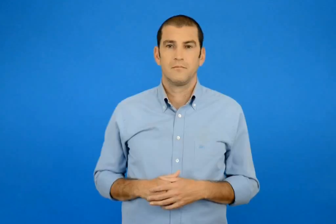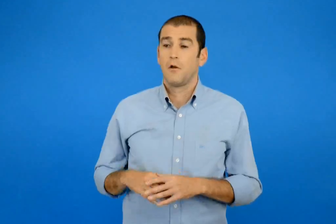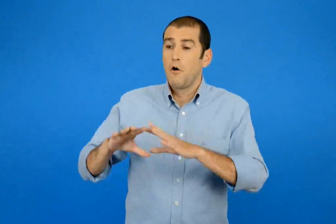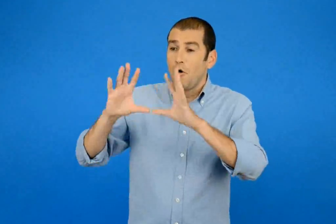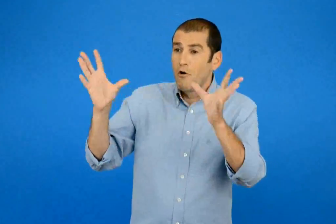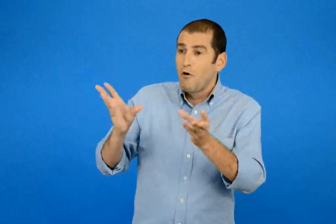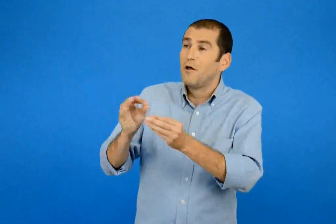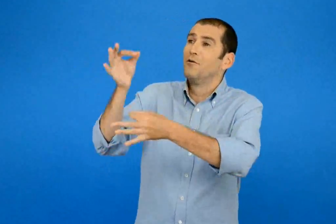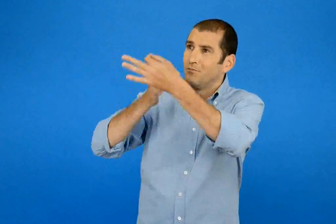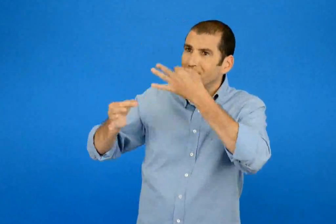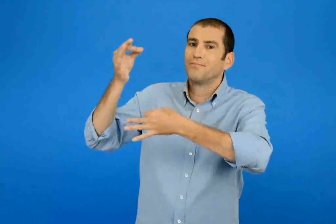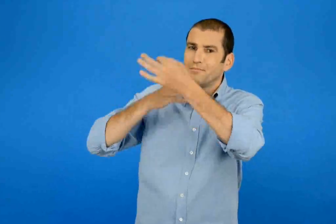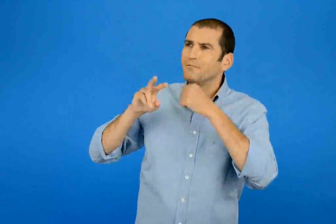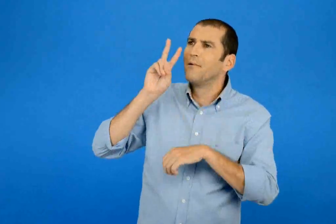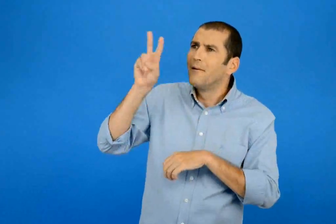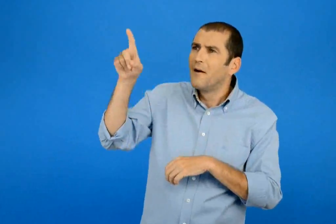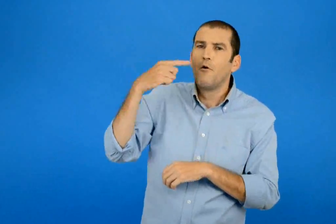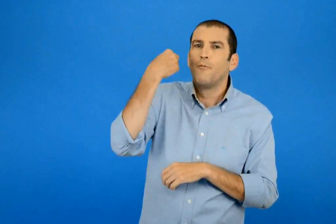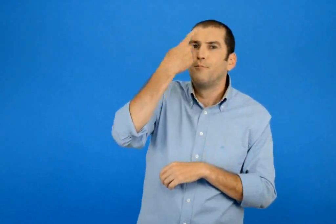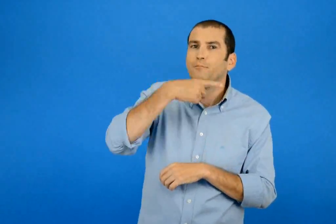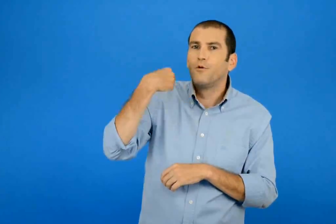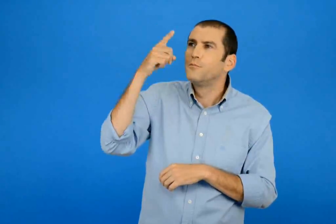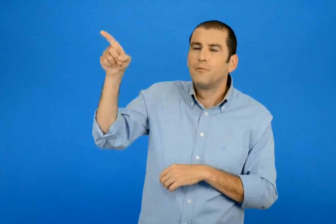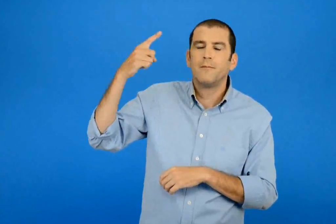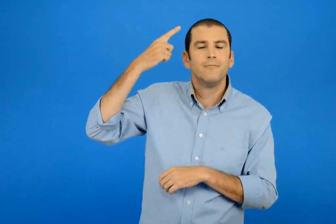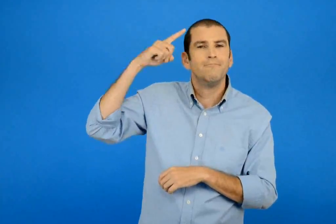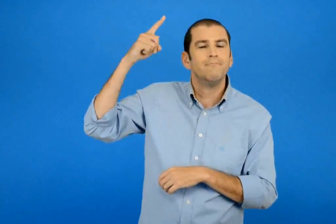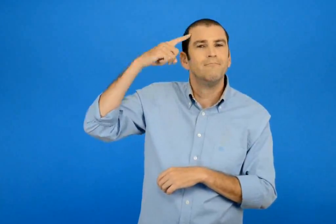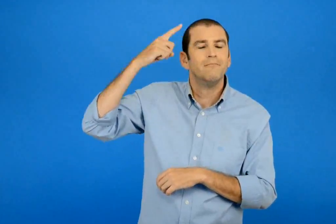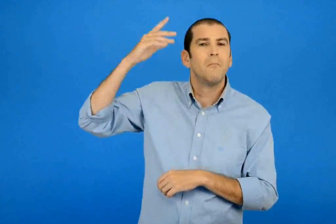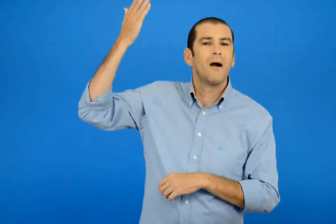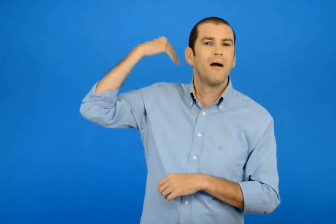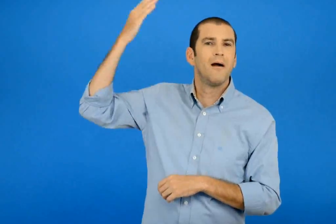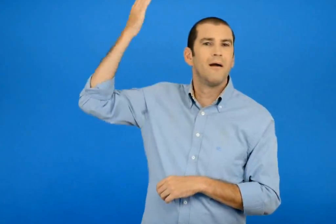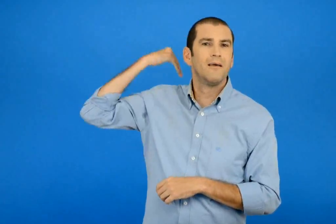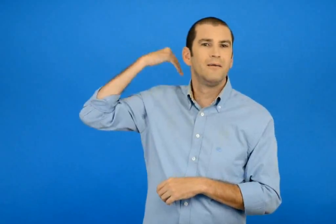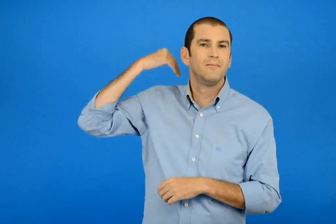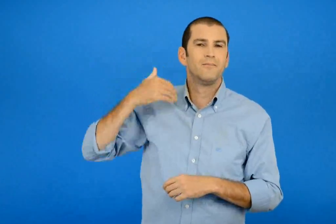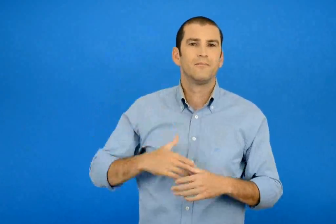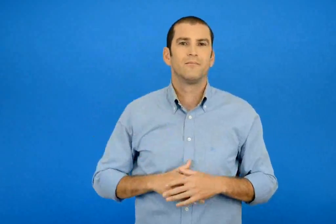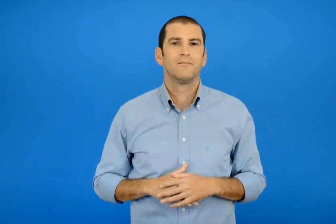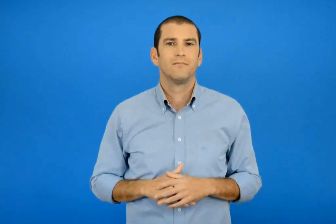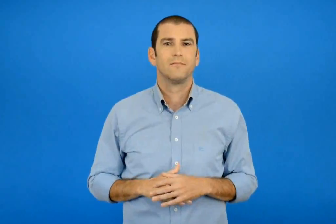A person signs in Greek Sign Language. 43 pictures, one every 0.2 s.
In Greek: λέγοντας τα αυτά μια σκιά νοσταλγίας απλωνόταν στο πρόσωπο του
